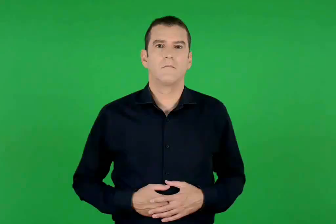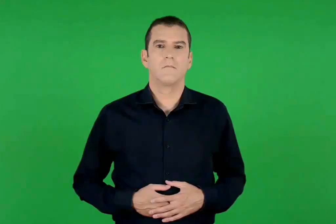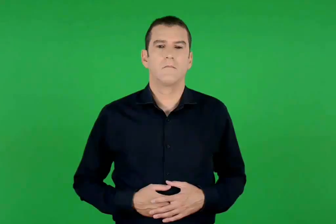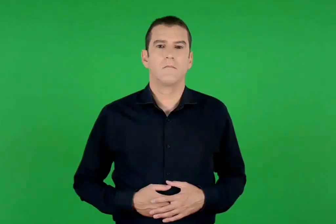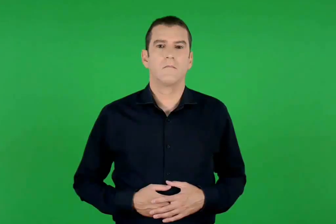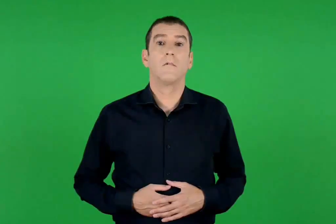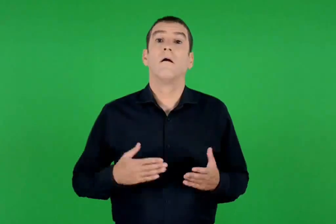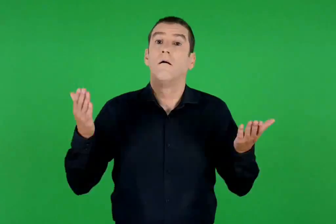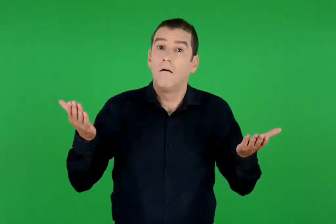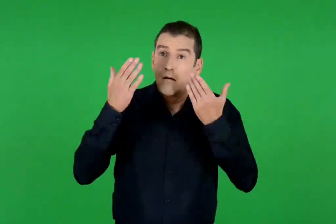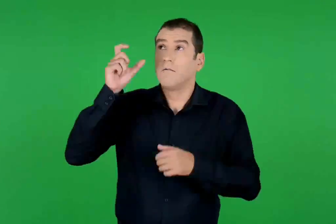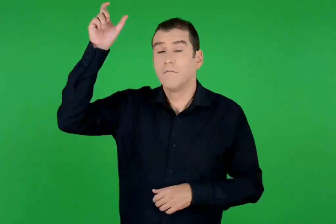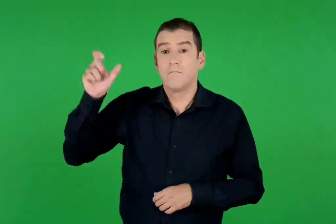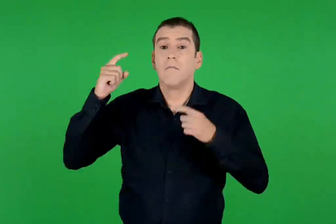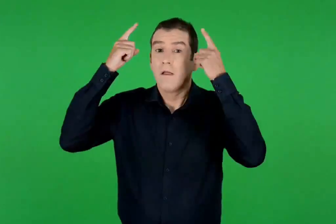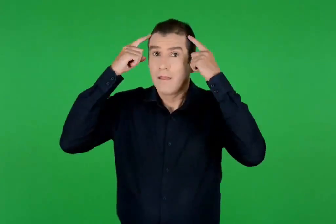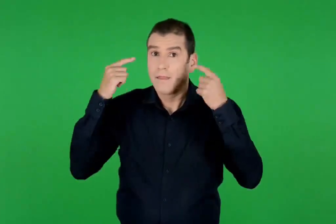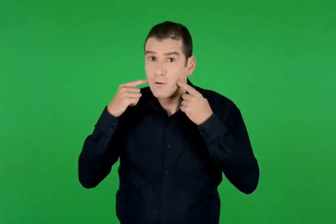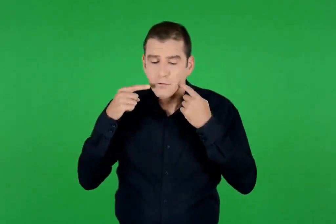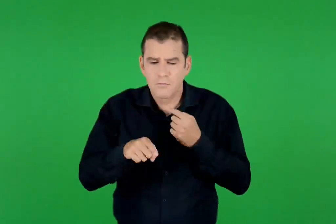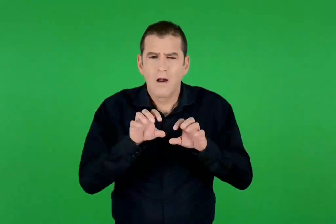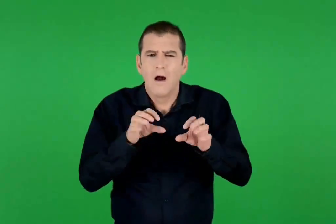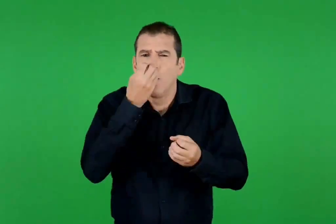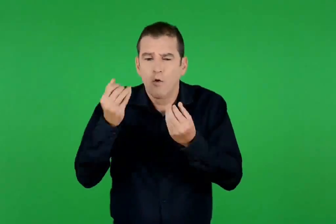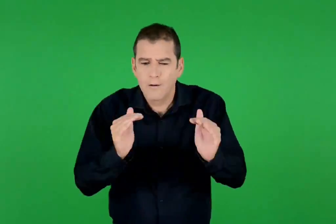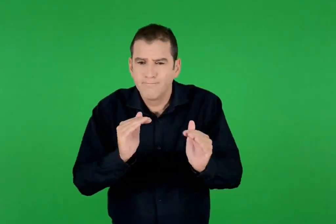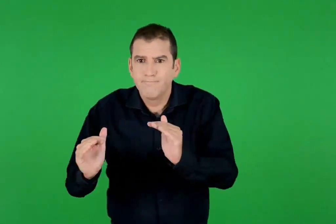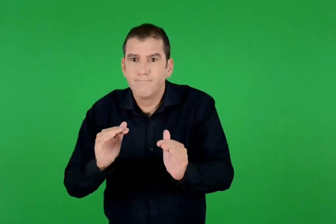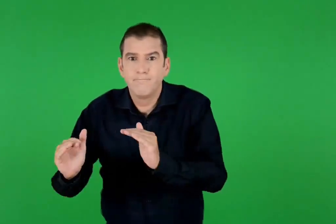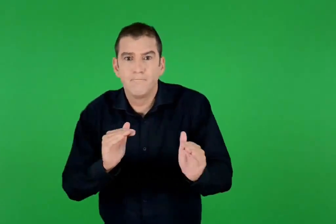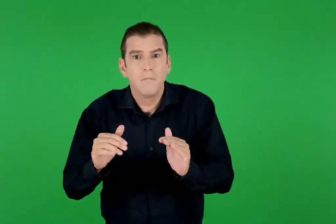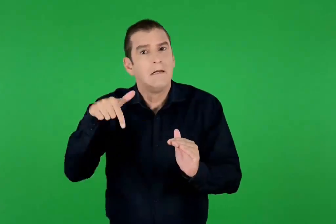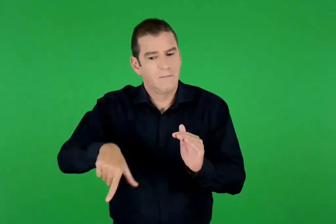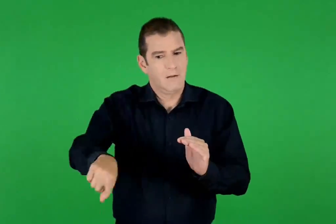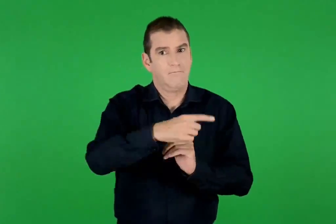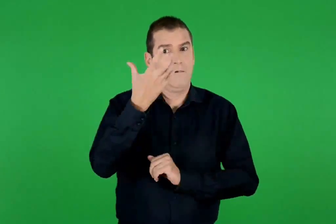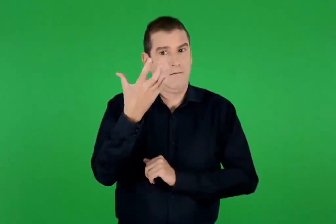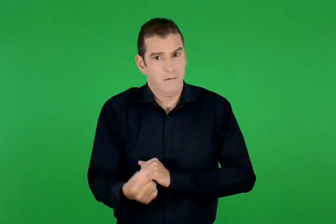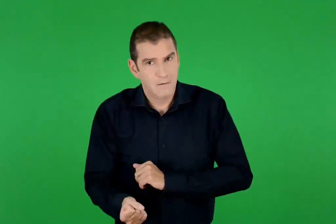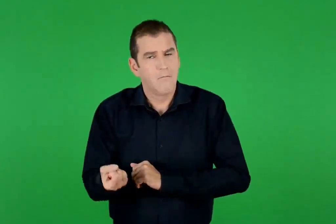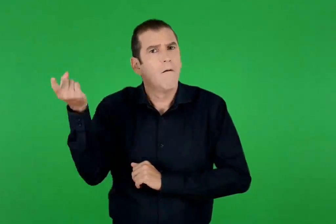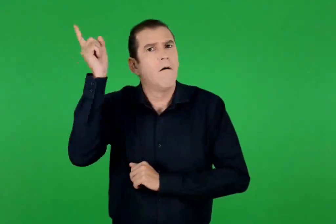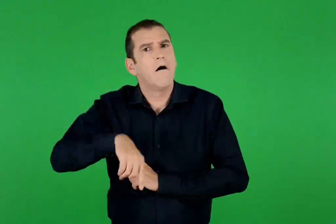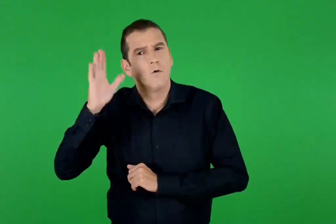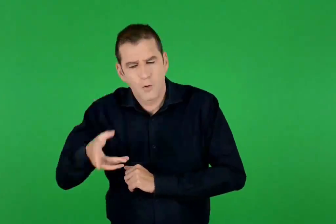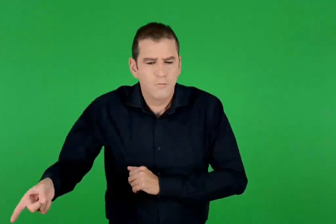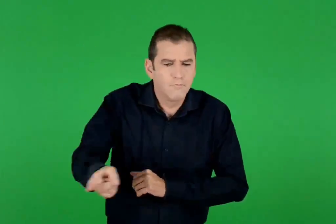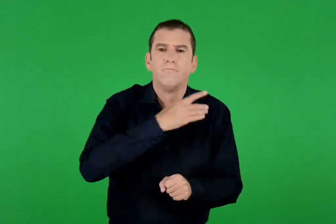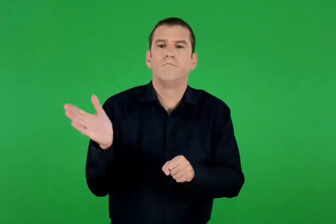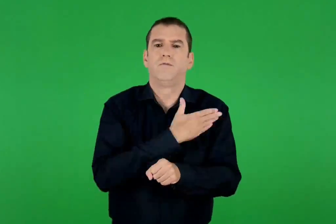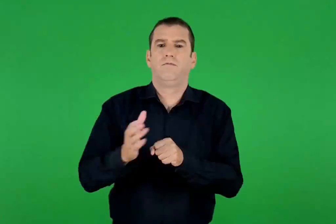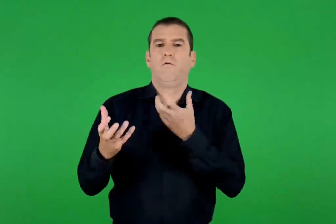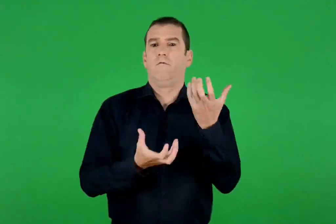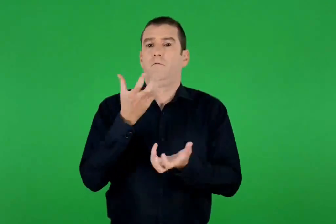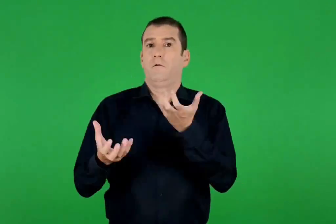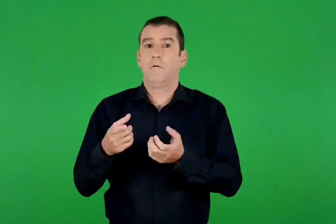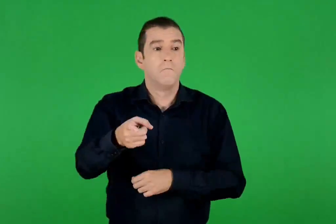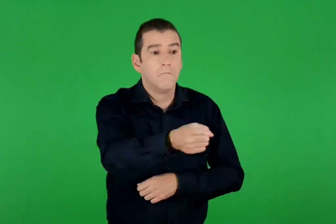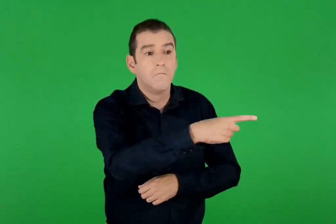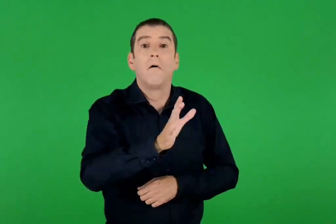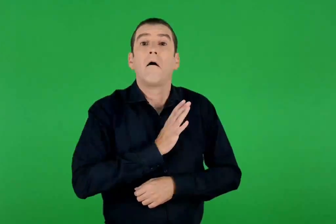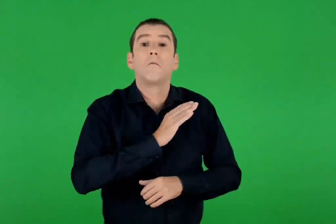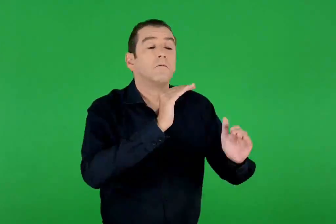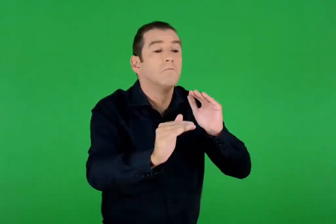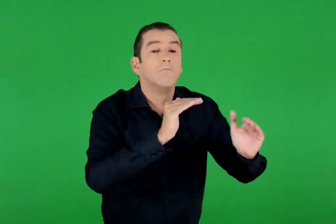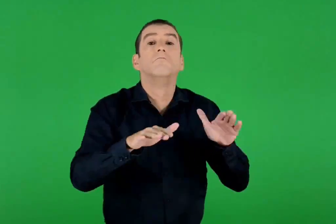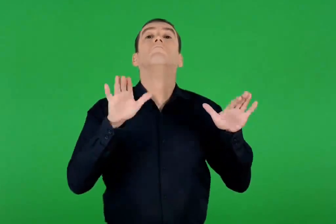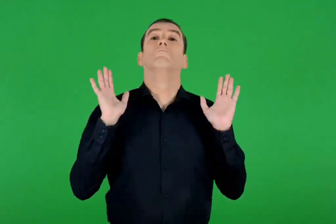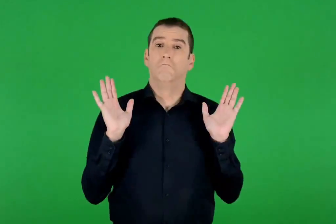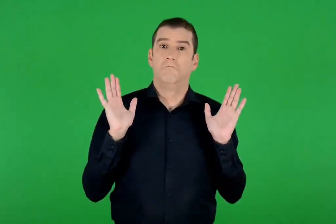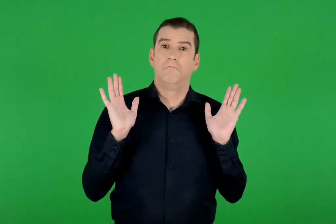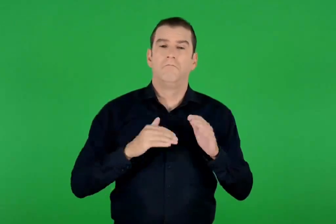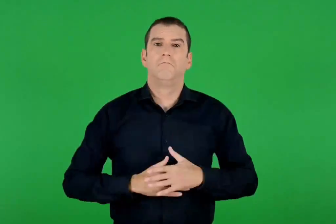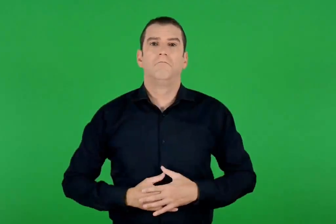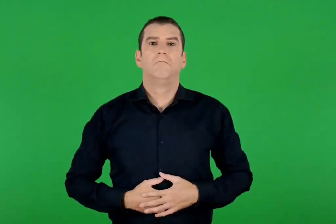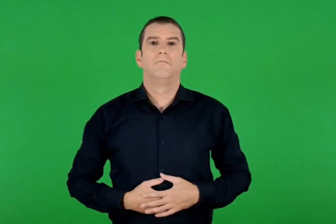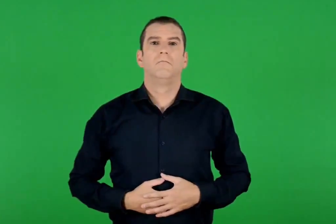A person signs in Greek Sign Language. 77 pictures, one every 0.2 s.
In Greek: αν όμως ο θεός ντύνει έτσι τα αγριολούλουδα , που σήμερα υπάρχουν κι αύριο θα τα ρίξουν στη φωτιά , δεν θα φροντίσει πολύ περισσότερο για σας ;
